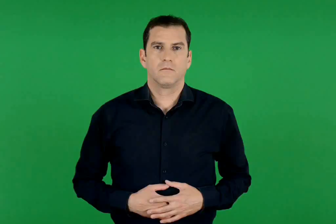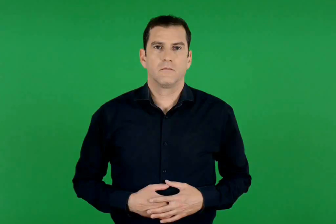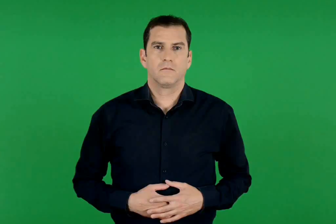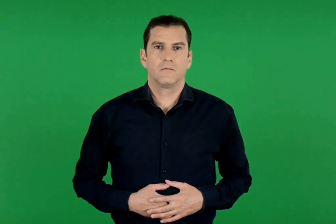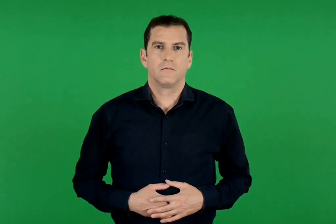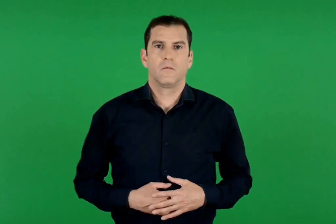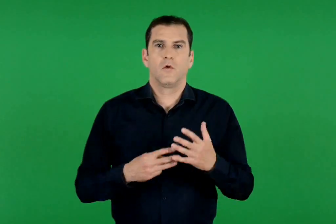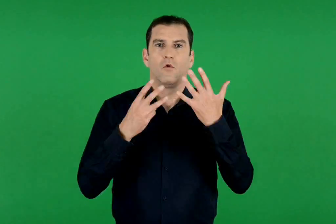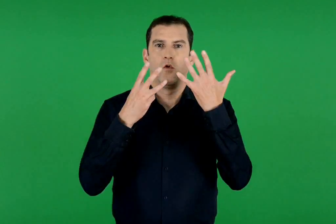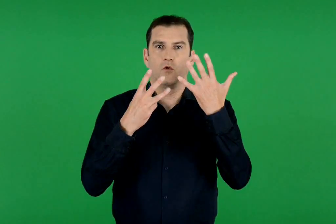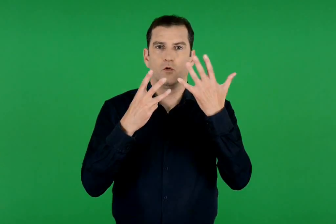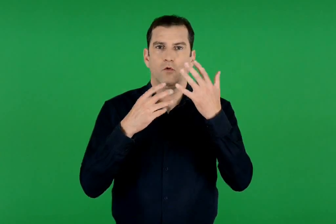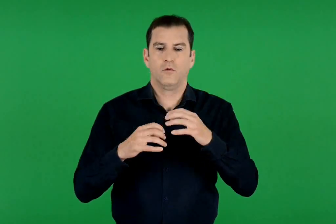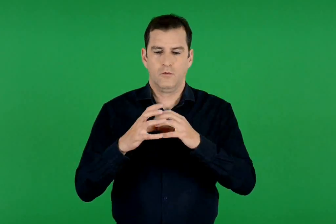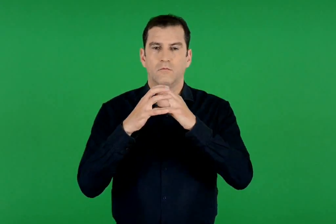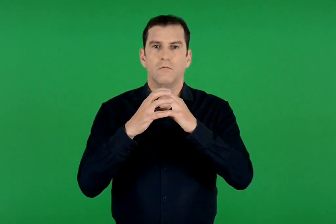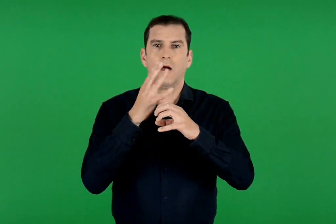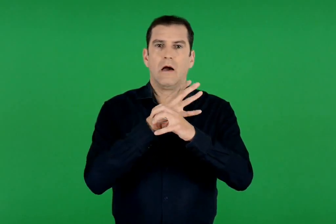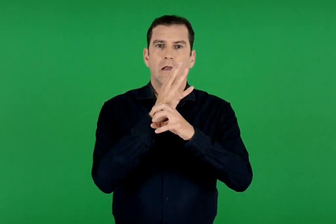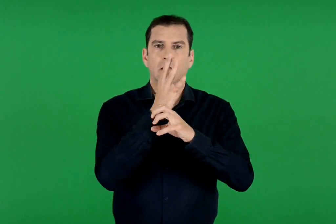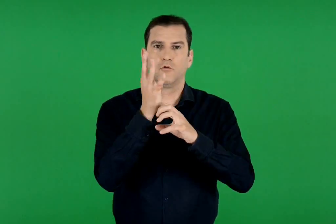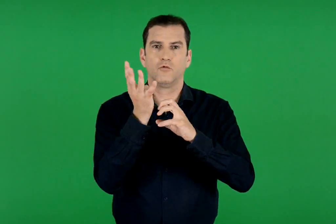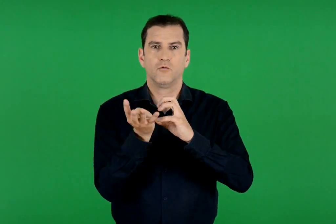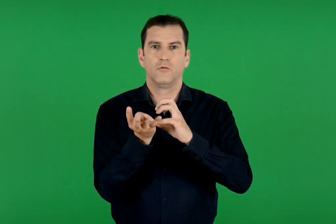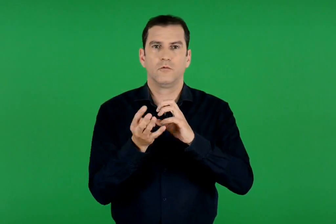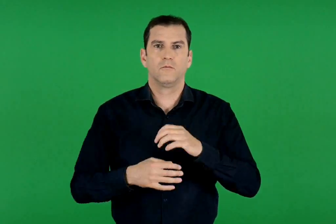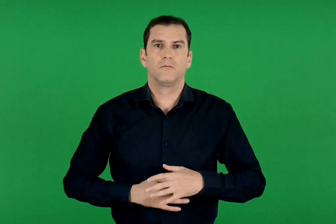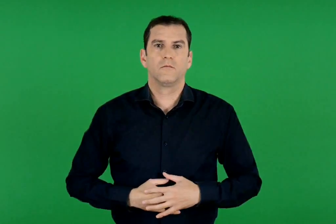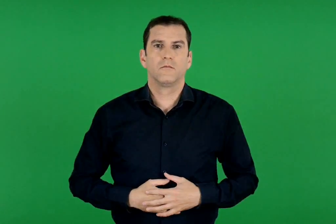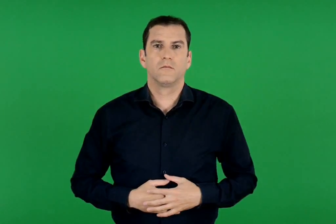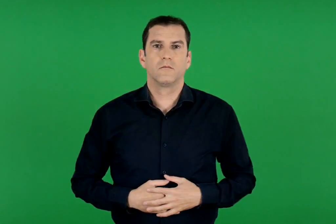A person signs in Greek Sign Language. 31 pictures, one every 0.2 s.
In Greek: 8. αχινός
